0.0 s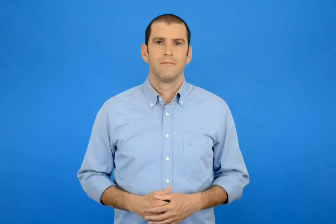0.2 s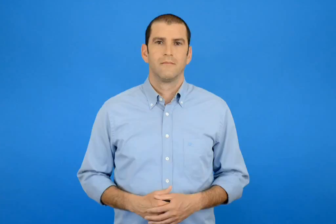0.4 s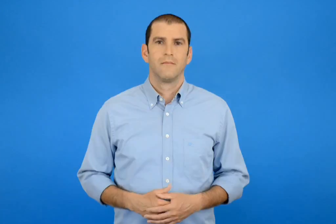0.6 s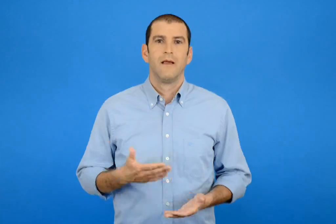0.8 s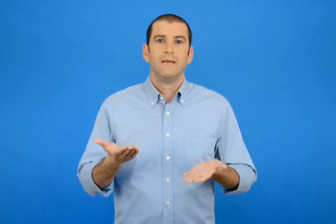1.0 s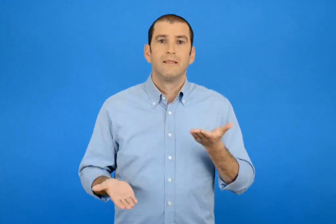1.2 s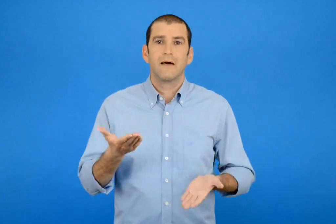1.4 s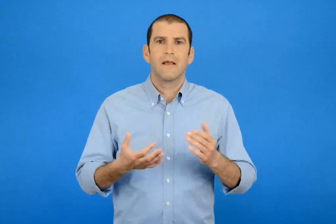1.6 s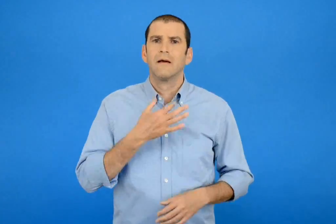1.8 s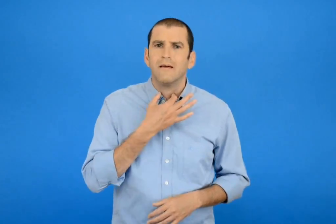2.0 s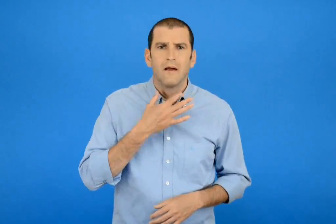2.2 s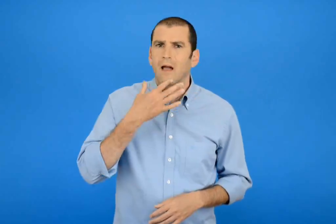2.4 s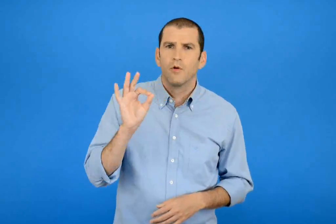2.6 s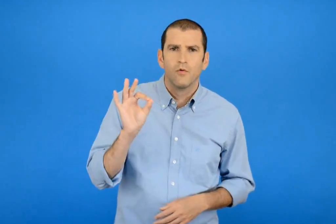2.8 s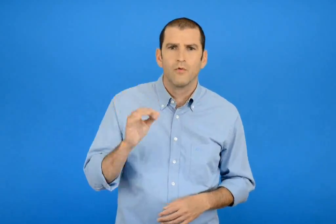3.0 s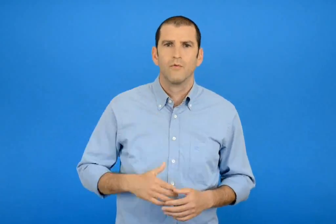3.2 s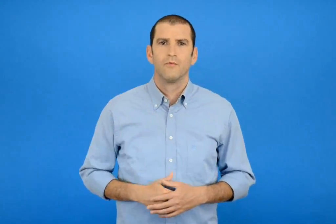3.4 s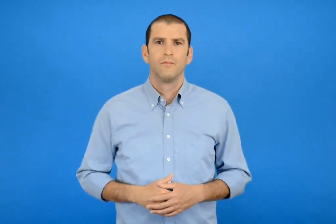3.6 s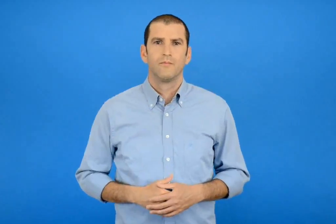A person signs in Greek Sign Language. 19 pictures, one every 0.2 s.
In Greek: γιατι χρησιμοποιούμε τη ζυγαριά ;
